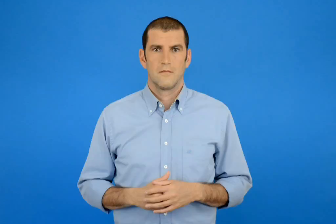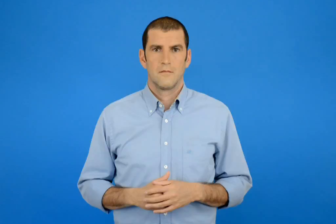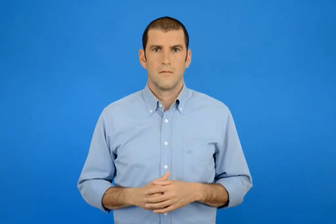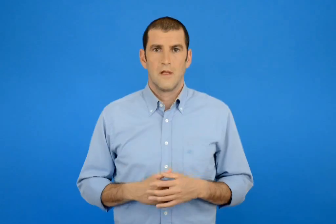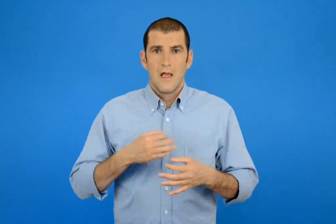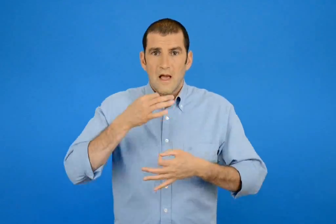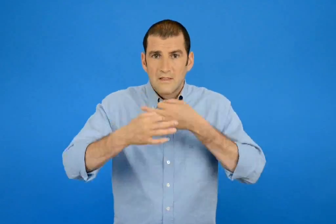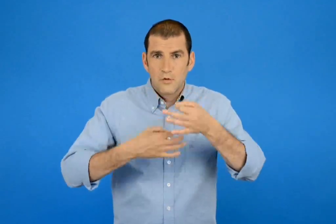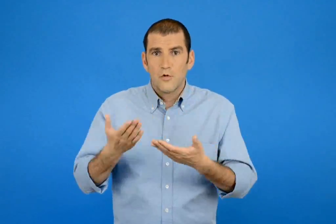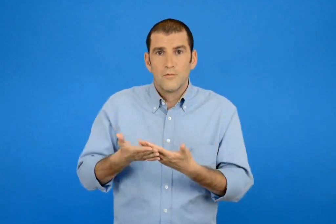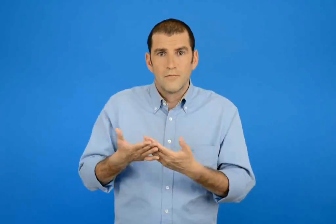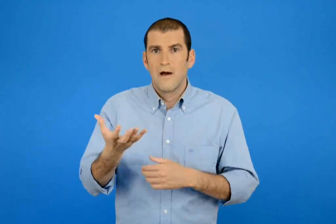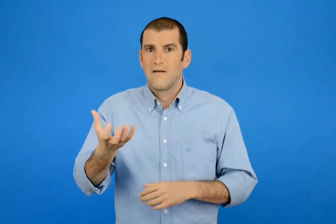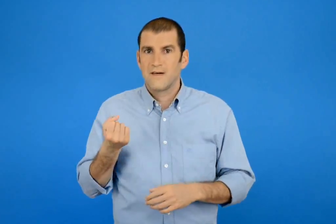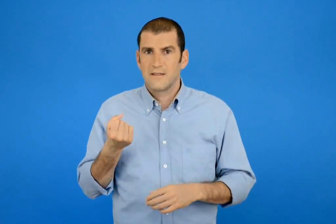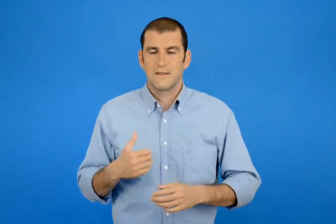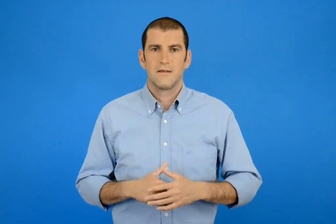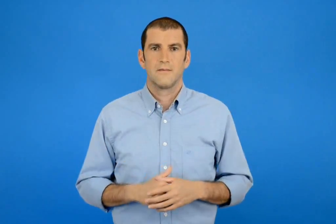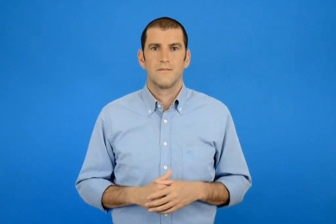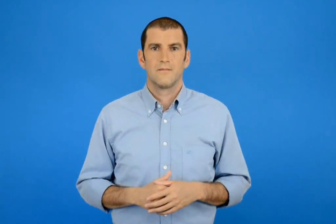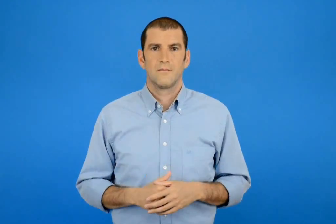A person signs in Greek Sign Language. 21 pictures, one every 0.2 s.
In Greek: αφαίρεση
